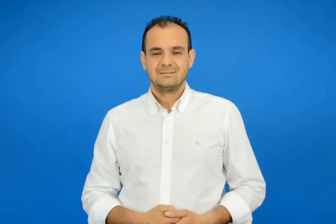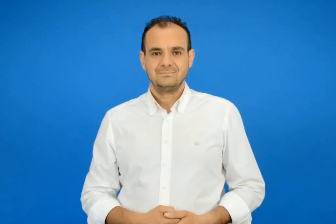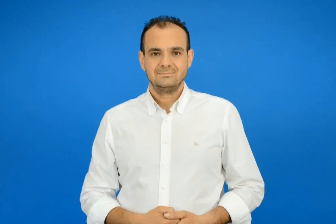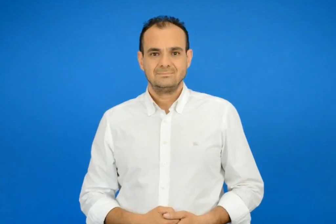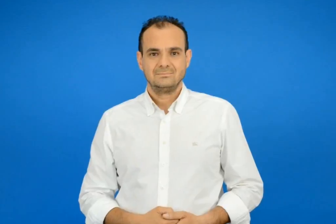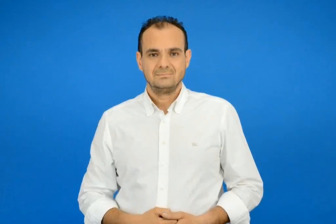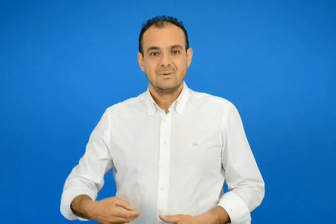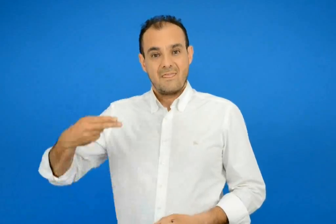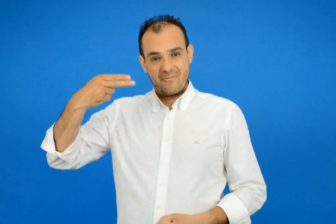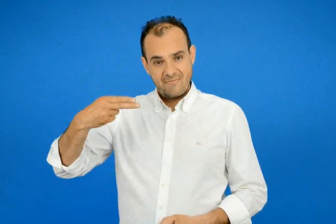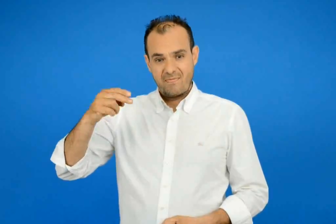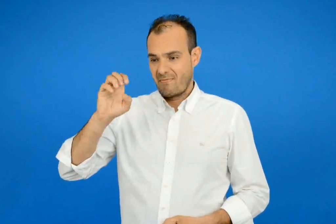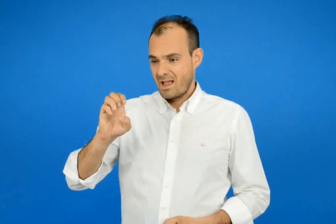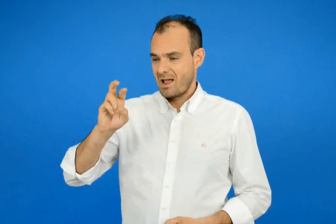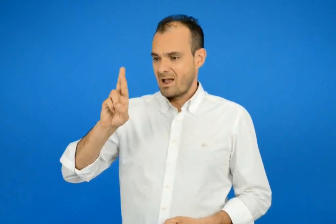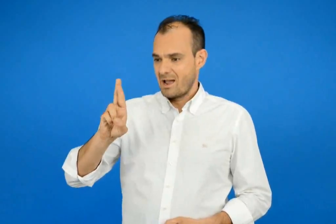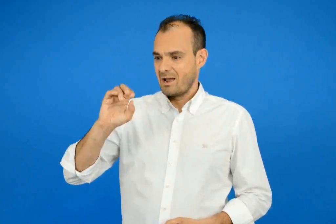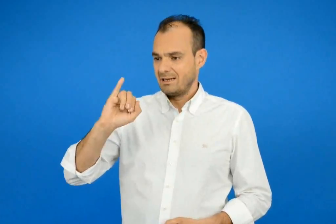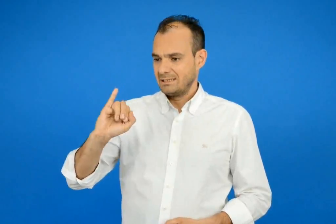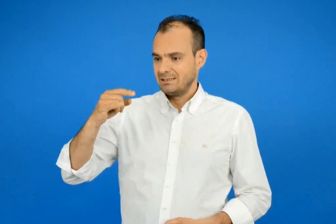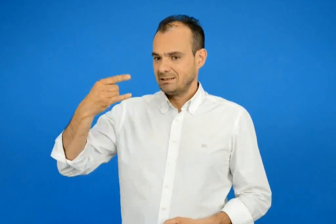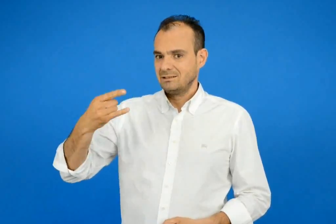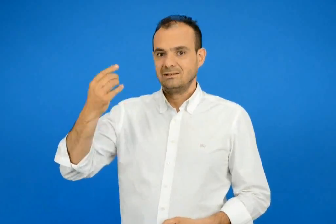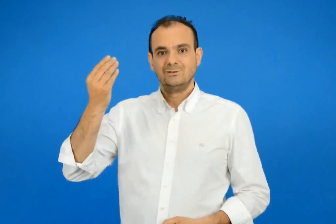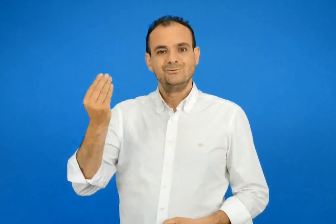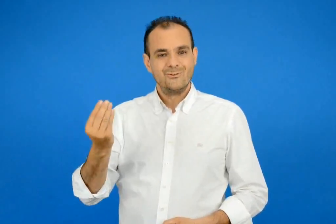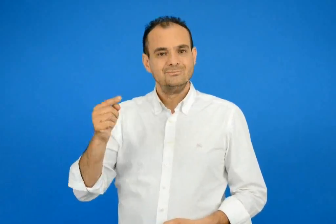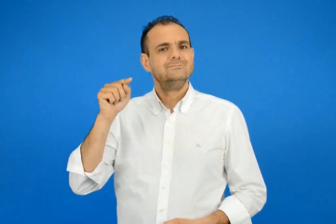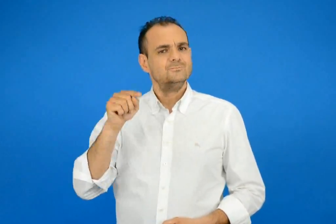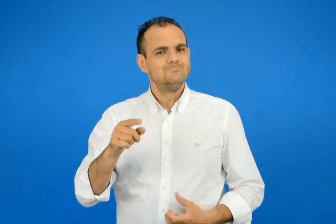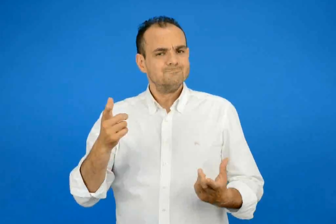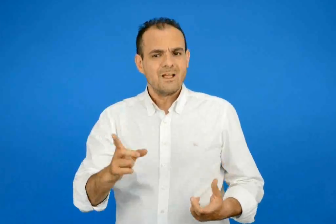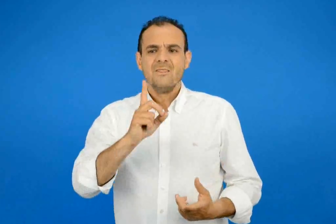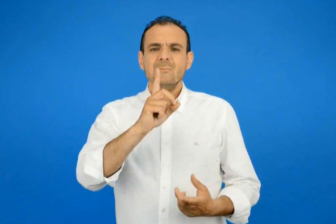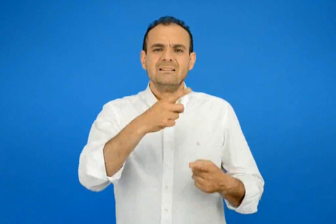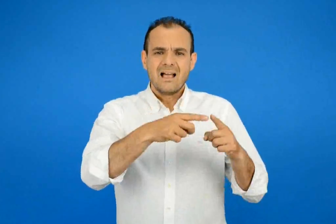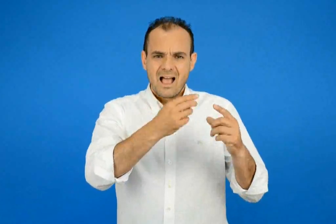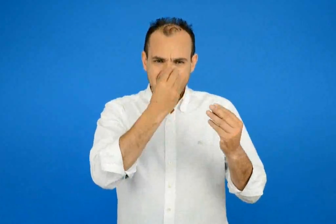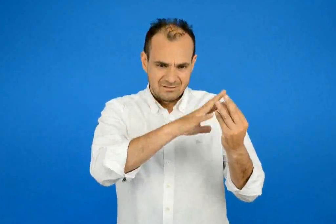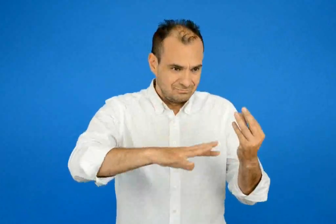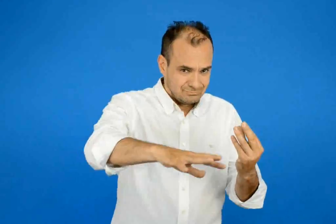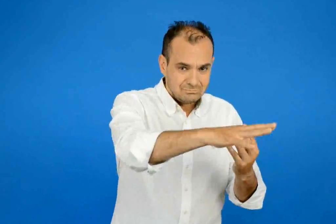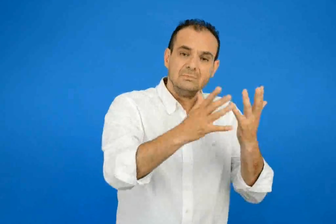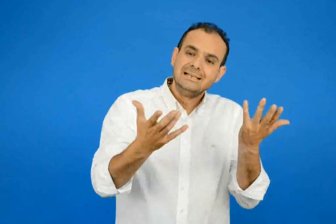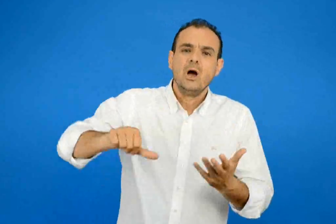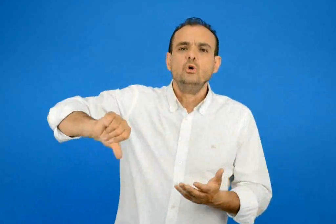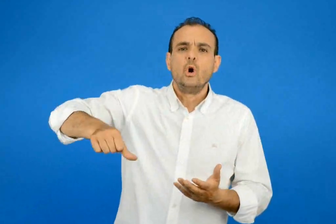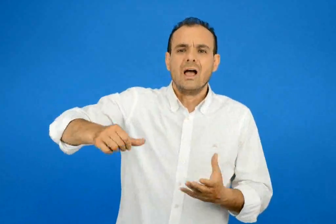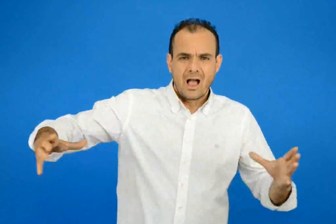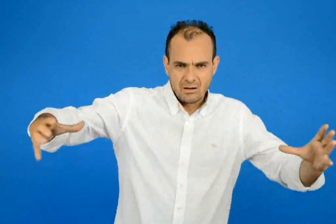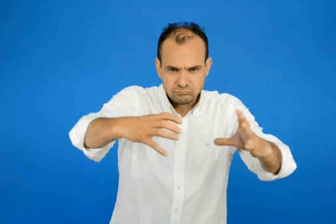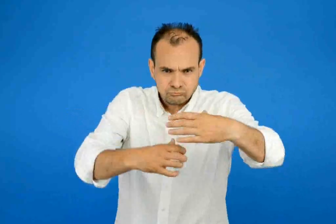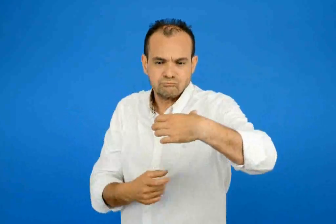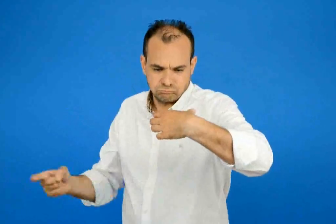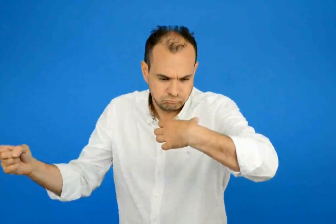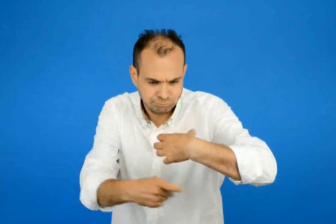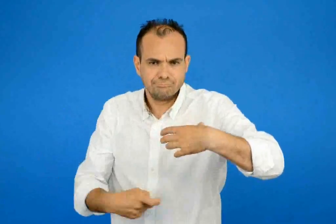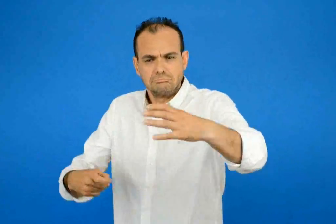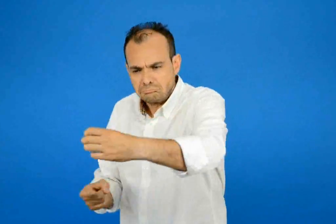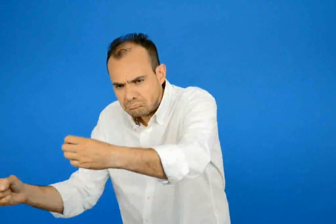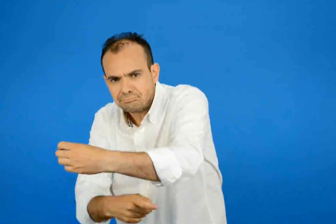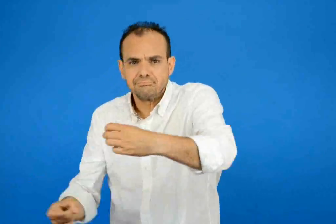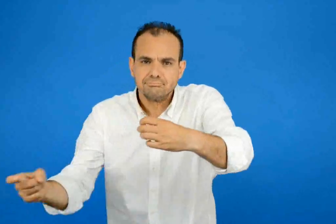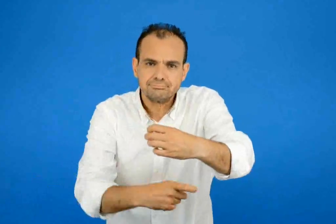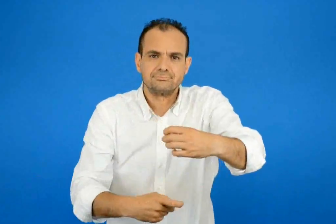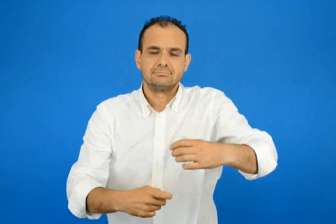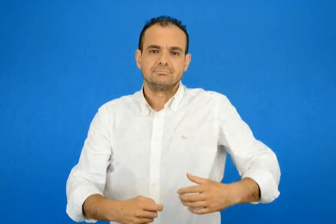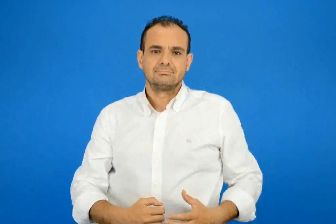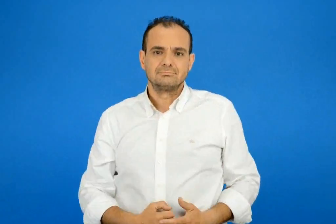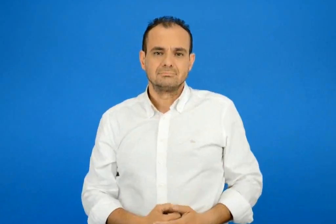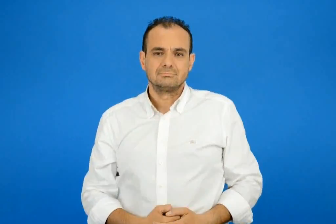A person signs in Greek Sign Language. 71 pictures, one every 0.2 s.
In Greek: θερίζω κόβω τα δημητριακά η τα χόρτα με το δρεπάνι
